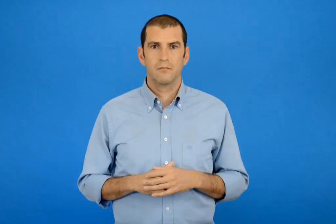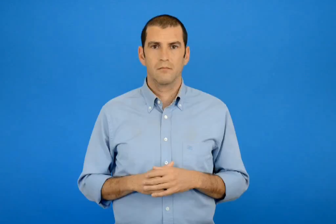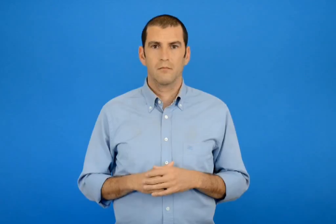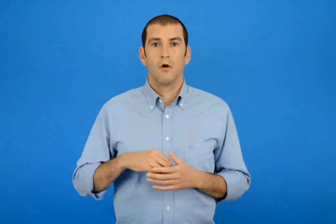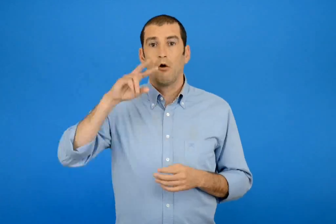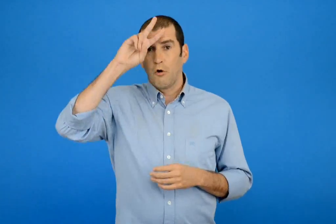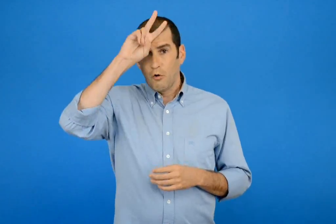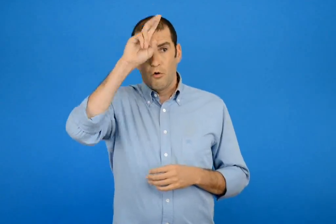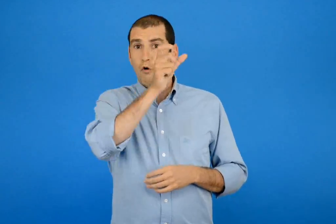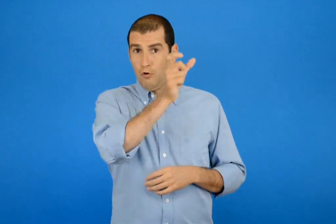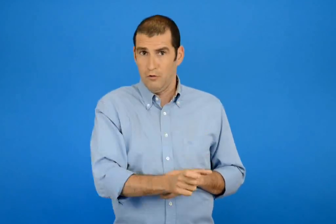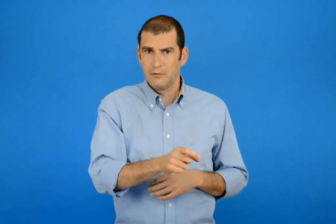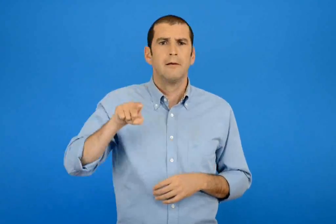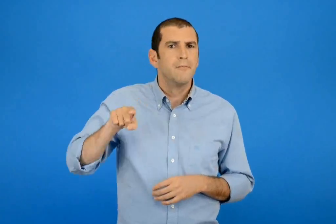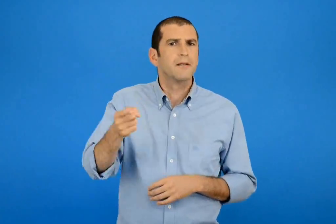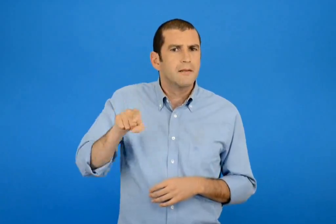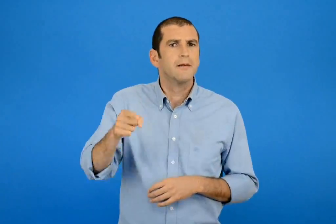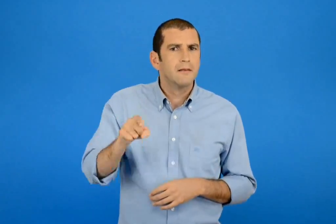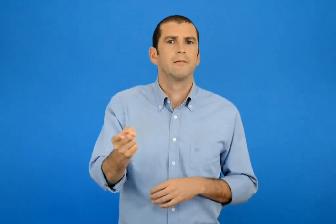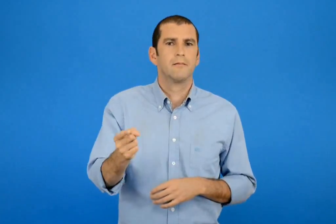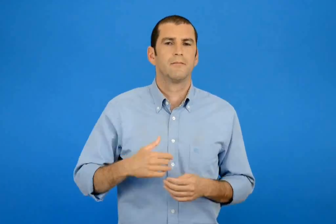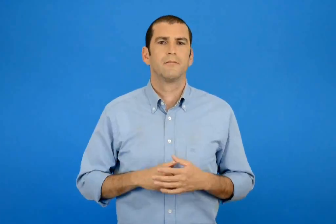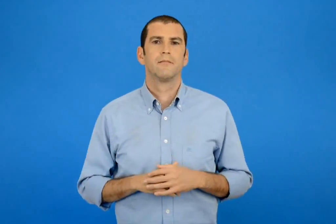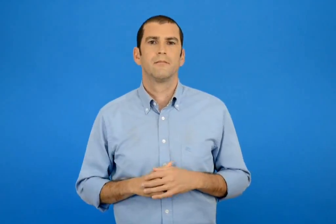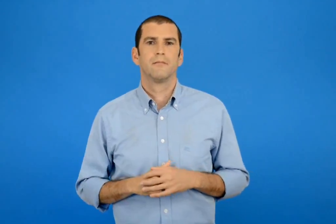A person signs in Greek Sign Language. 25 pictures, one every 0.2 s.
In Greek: ο λουκάς είναι πειραχτήρι
